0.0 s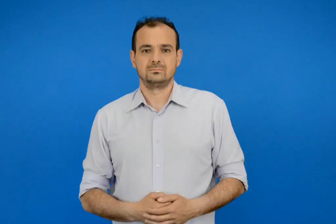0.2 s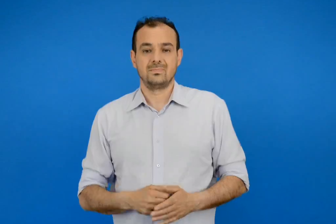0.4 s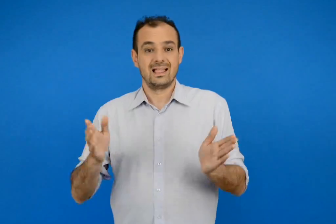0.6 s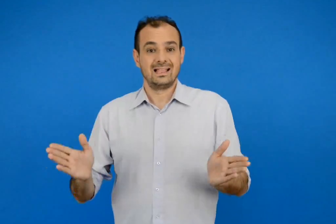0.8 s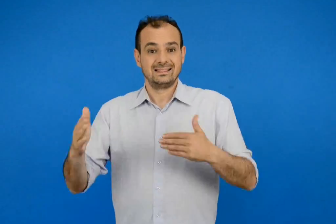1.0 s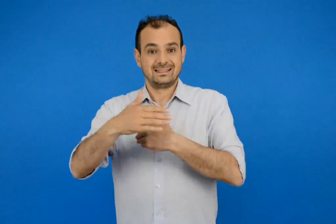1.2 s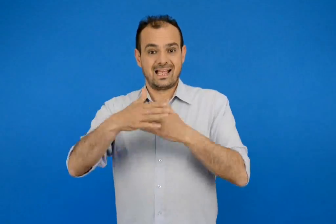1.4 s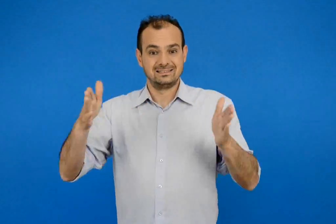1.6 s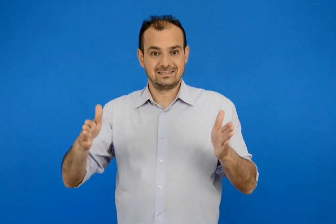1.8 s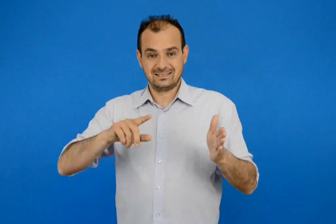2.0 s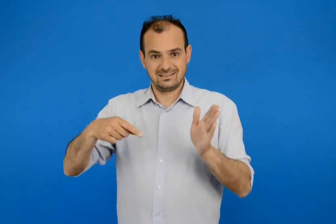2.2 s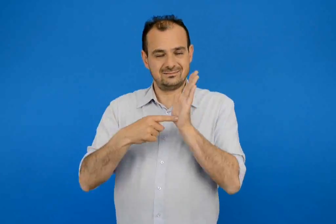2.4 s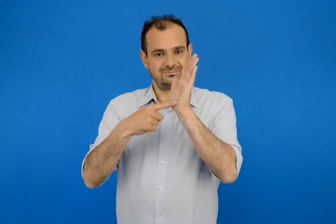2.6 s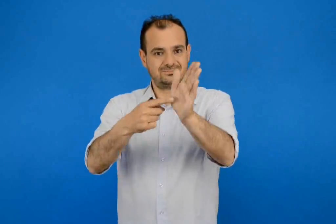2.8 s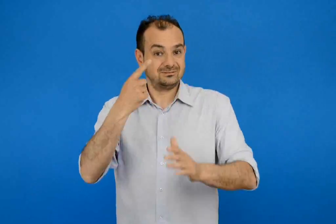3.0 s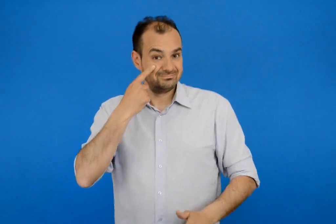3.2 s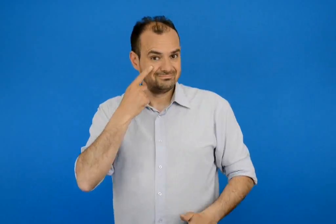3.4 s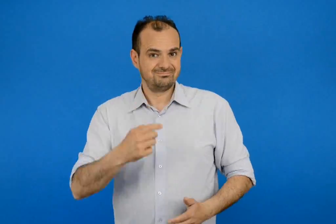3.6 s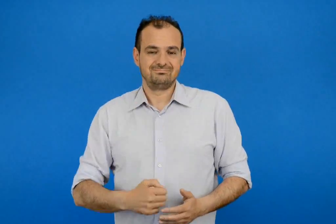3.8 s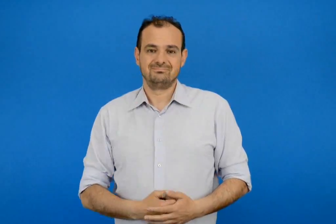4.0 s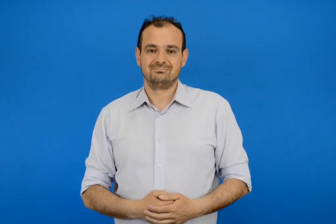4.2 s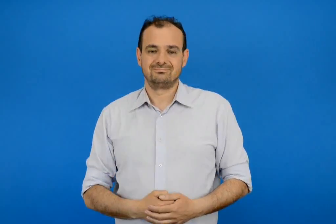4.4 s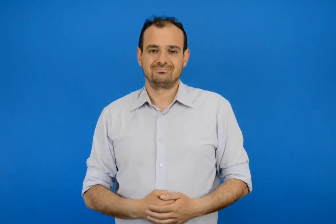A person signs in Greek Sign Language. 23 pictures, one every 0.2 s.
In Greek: να πως τις παρουσιάσαμε στην τάξη
